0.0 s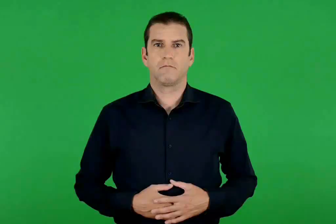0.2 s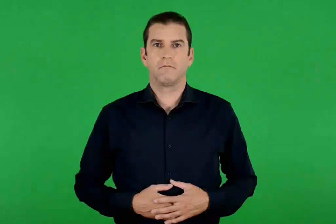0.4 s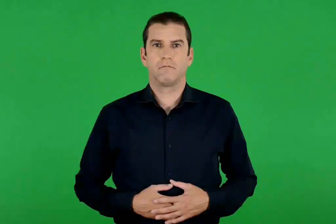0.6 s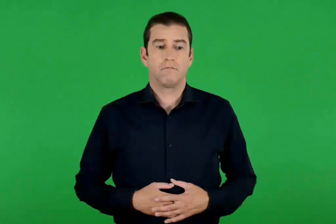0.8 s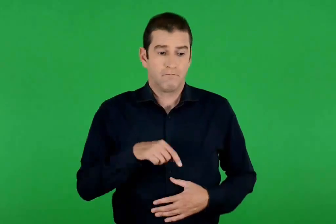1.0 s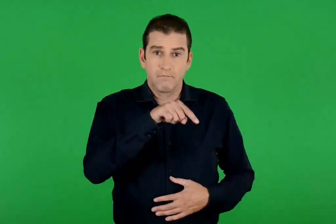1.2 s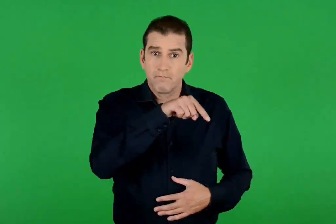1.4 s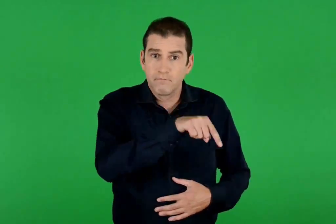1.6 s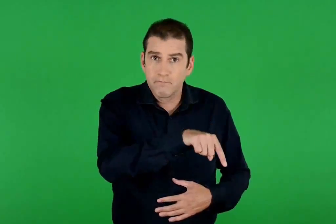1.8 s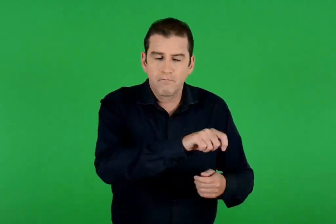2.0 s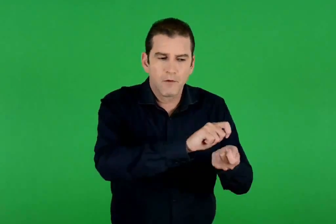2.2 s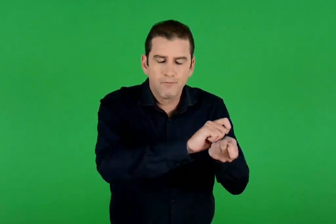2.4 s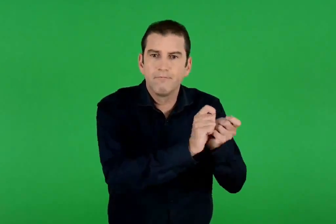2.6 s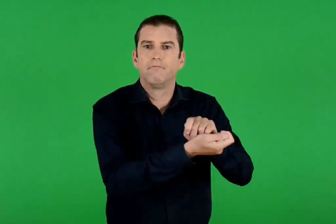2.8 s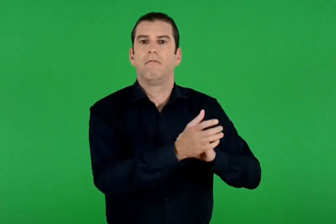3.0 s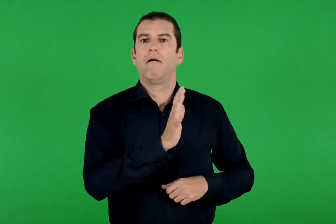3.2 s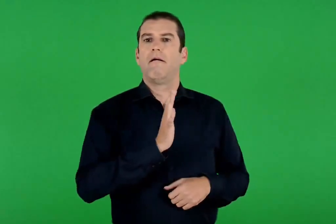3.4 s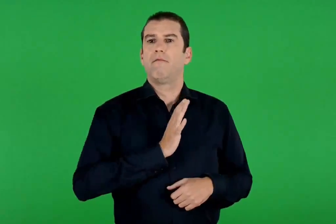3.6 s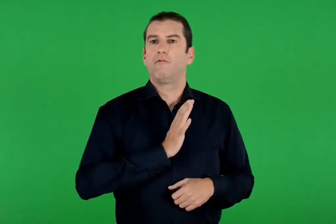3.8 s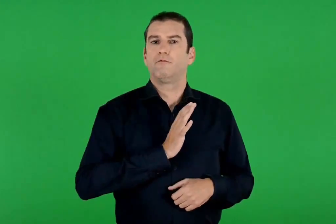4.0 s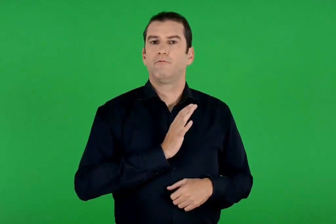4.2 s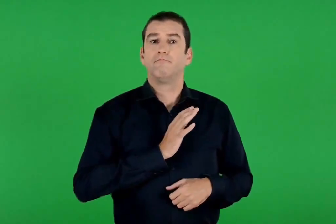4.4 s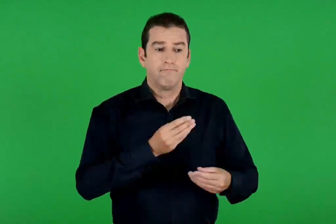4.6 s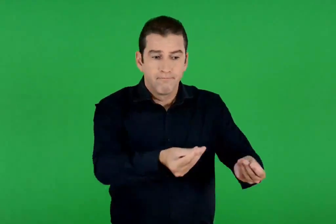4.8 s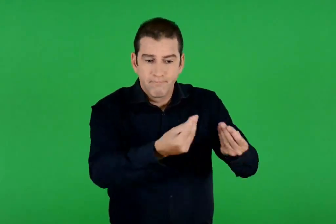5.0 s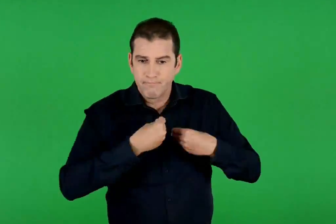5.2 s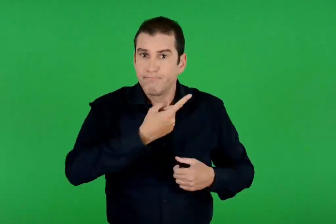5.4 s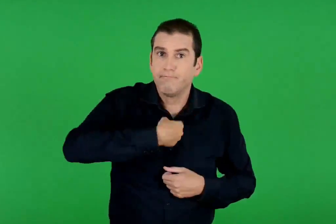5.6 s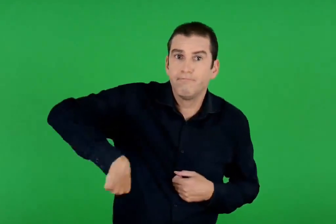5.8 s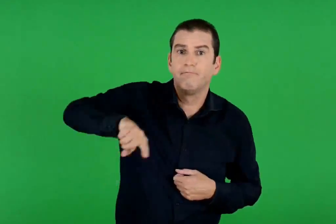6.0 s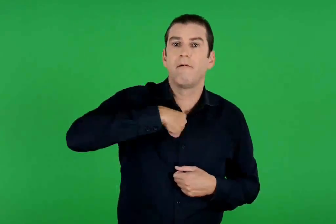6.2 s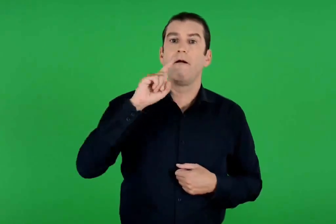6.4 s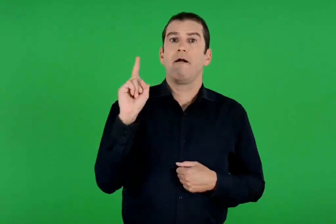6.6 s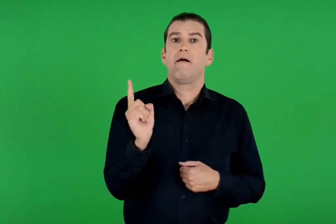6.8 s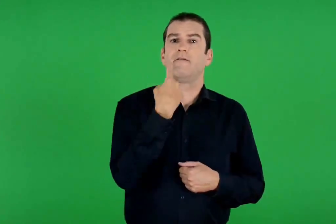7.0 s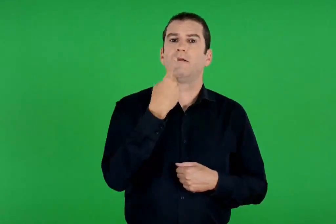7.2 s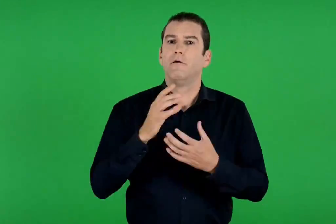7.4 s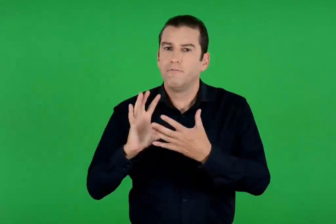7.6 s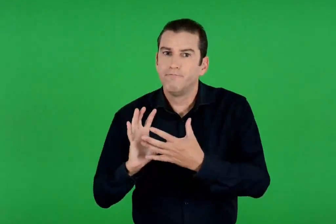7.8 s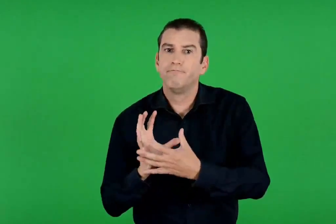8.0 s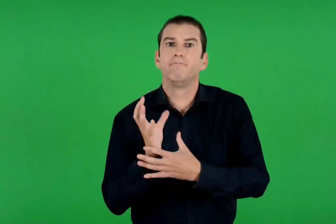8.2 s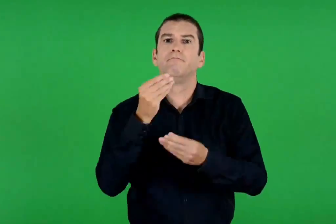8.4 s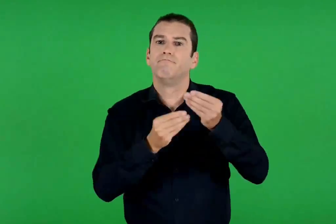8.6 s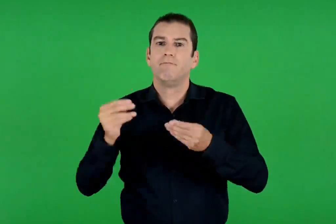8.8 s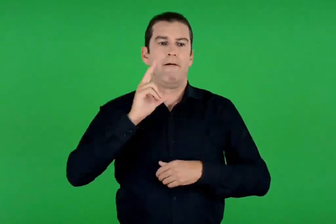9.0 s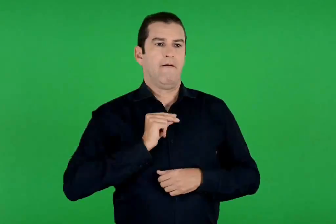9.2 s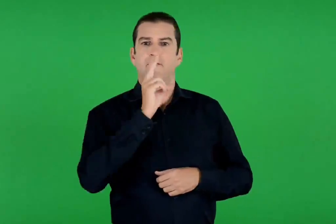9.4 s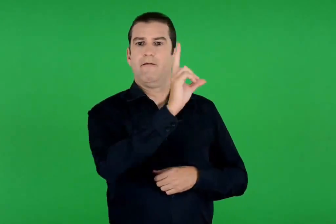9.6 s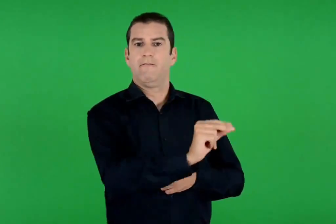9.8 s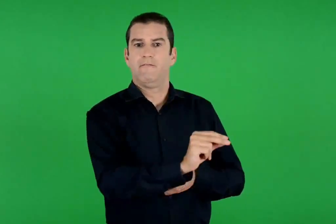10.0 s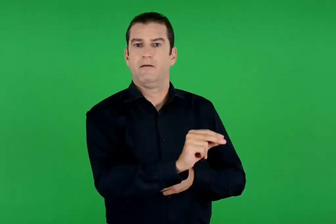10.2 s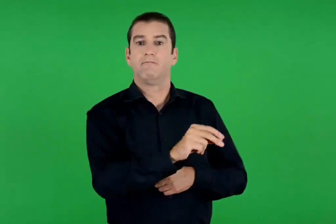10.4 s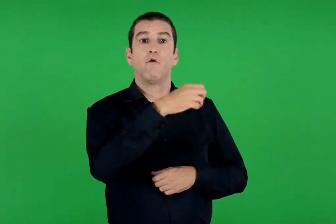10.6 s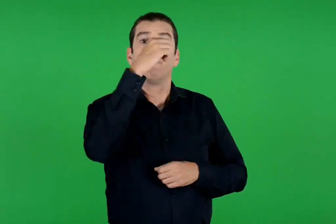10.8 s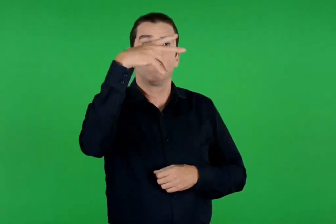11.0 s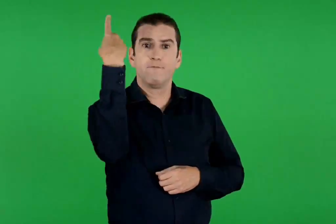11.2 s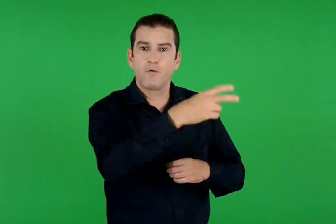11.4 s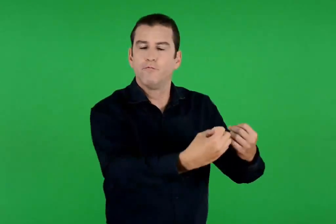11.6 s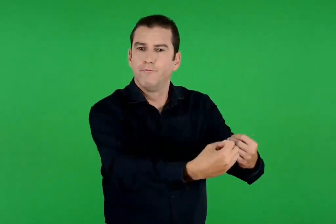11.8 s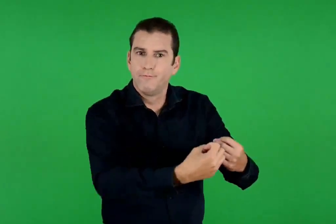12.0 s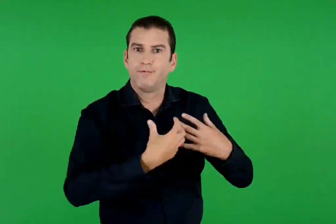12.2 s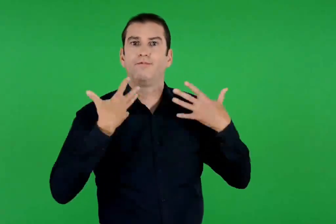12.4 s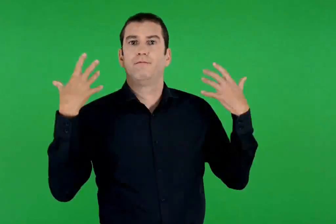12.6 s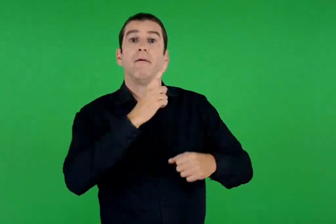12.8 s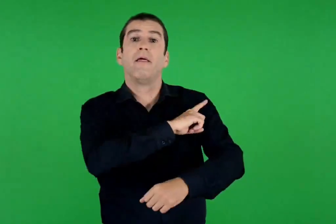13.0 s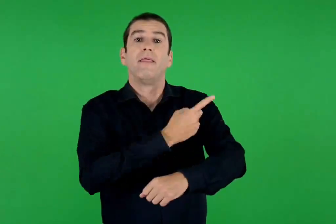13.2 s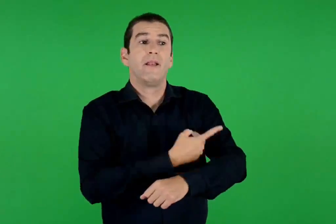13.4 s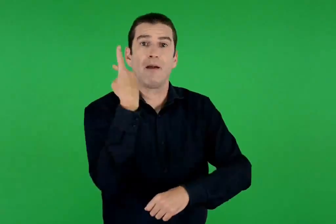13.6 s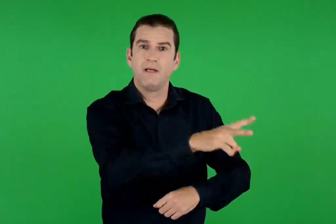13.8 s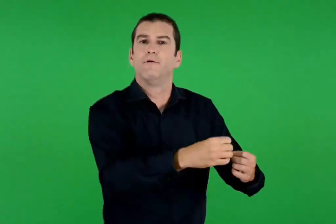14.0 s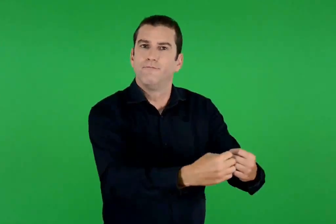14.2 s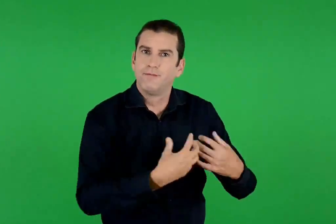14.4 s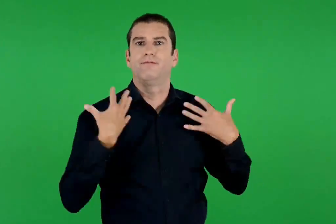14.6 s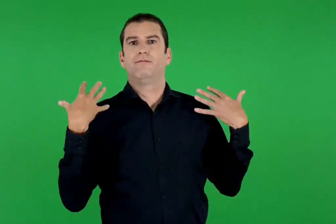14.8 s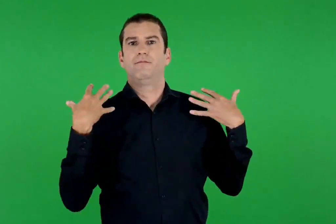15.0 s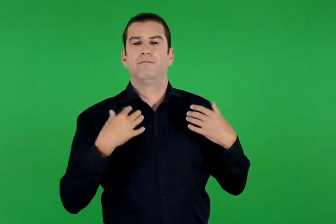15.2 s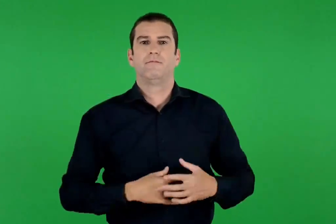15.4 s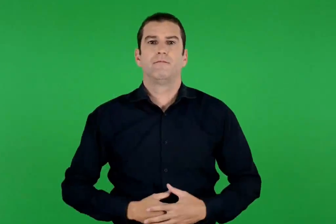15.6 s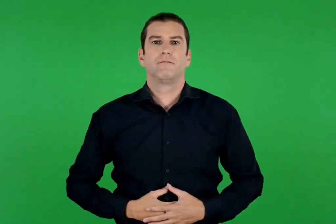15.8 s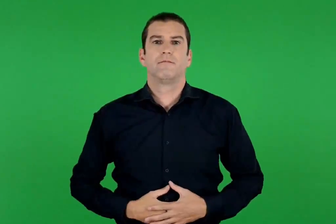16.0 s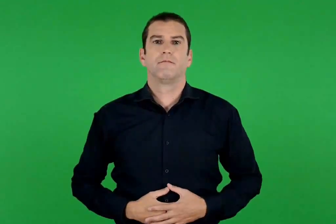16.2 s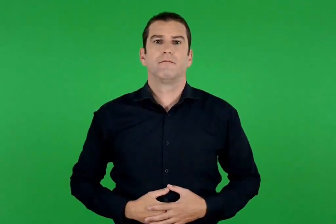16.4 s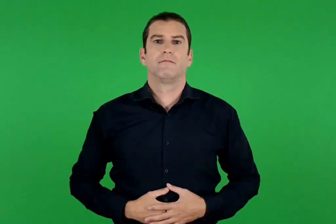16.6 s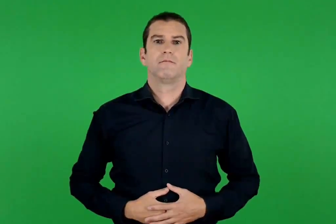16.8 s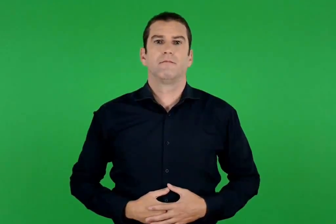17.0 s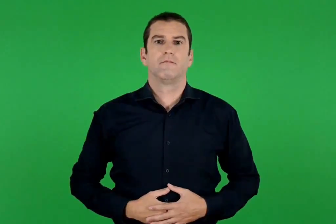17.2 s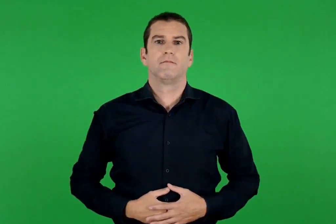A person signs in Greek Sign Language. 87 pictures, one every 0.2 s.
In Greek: γίνεται άνθρωπος για να μας δώσει την ευκαιρία να υψωθούμε και να γίνουμε σαν κι εκείνον. να φωτιστούμε από το φως του , να πάρουμε από τη δύναμή του
